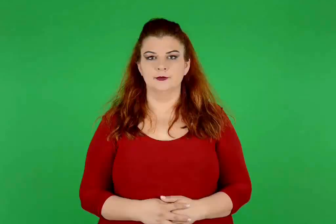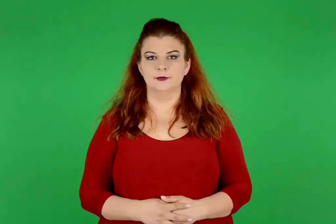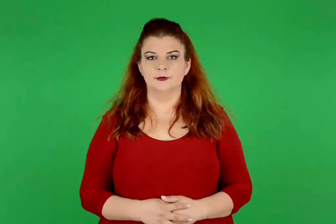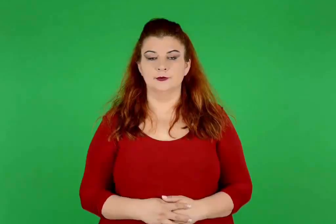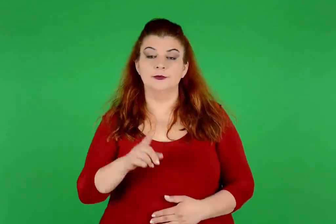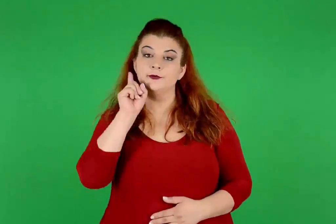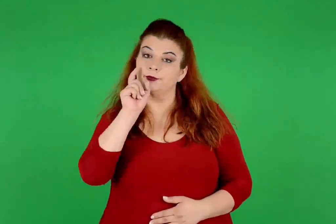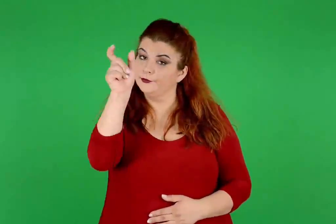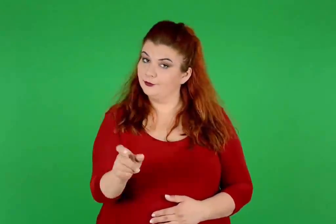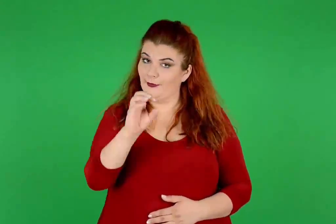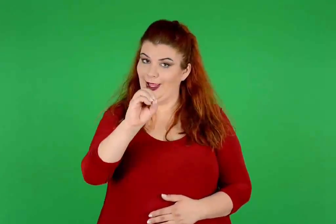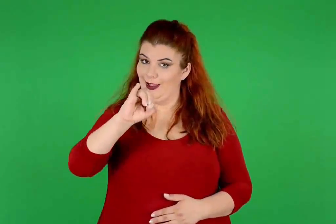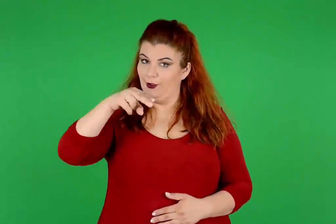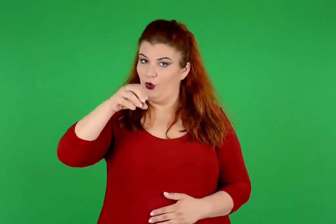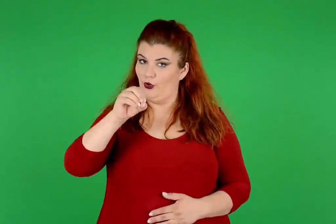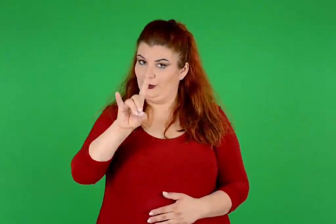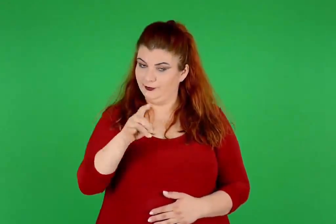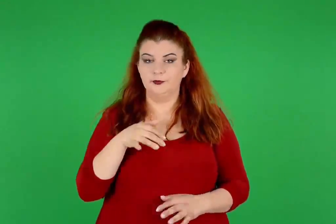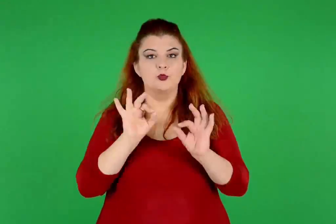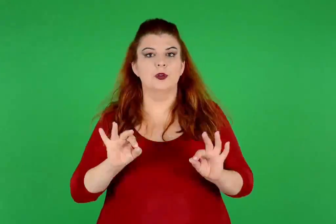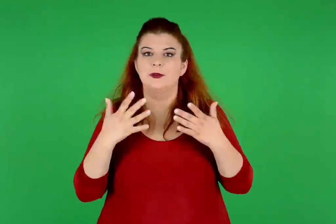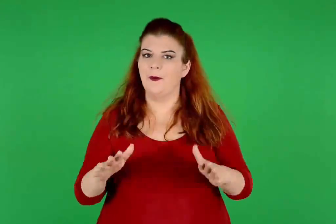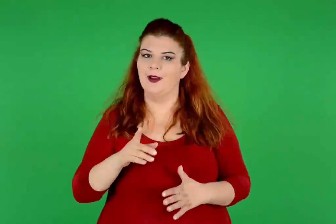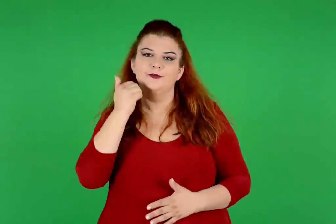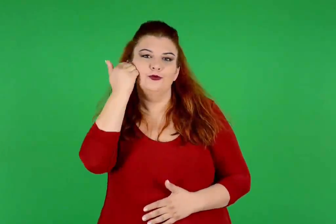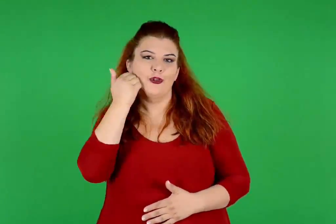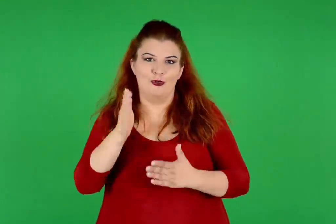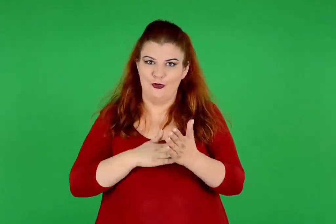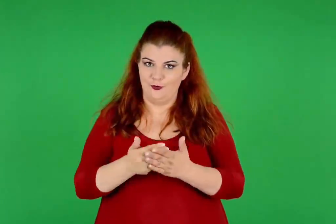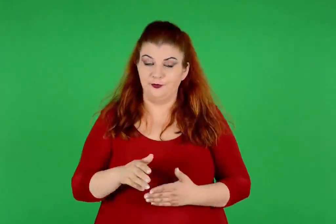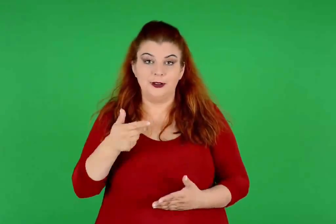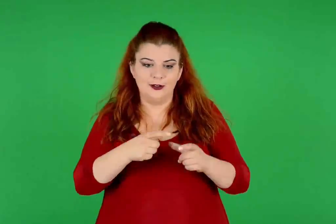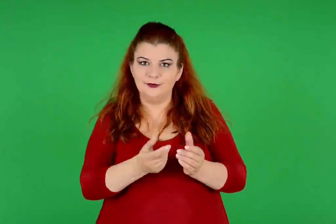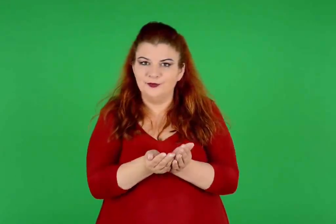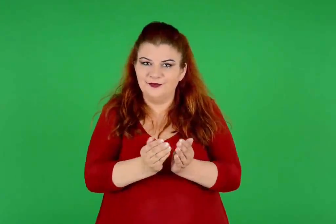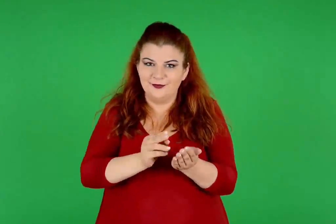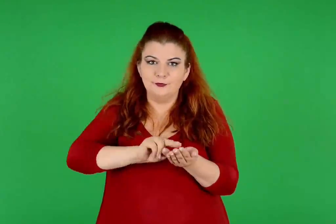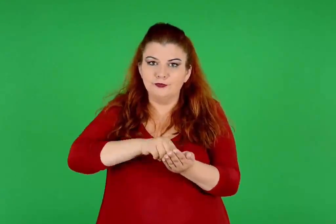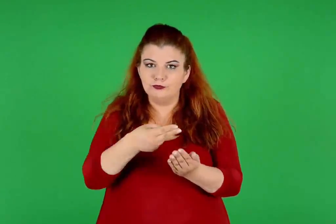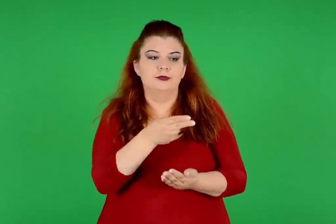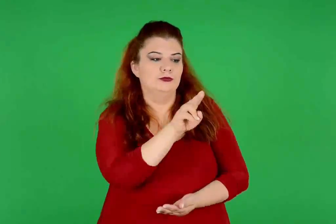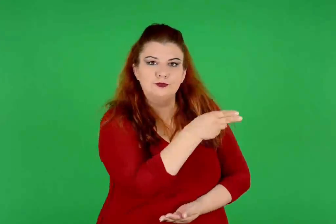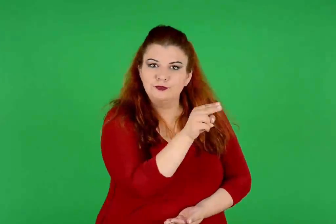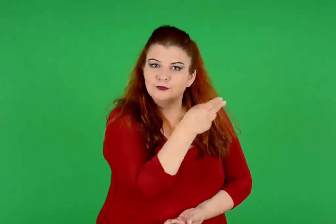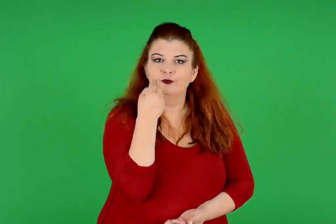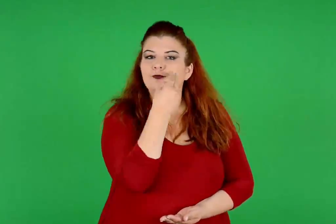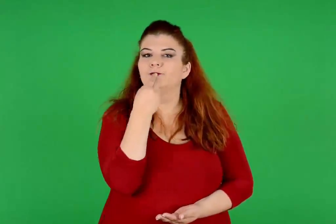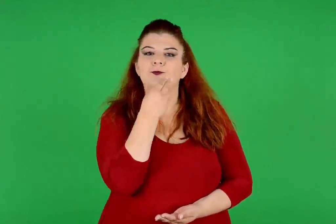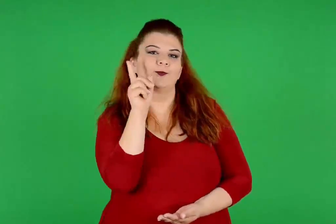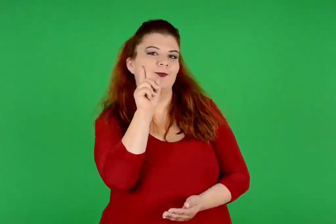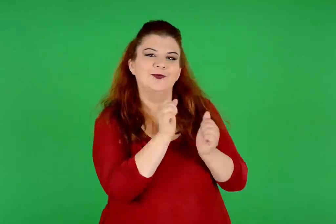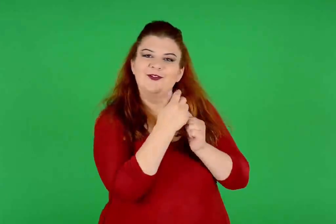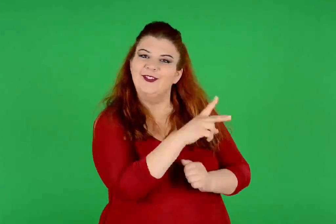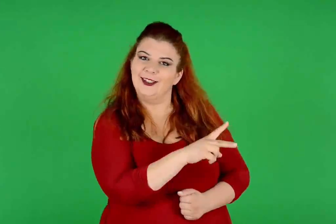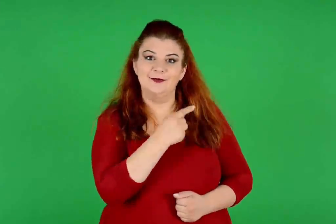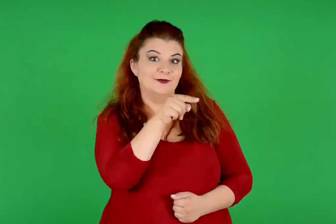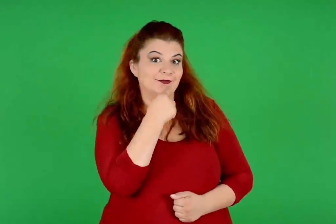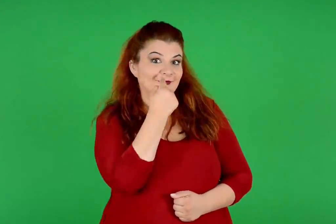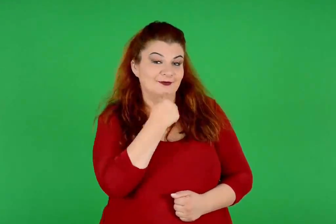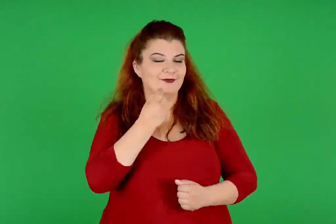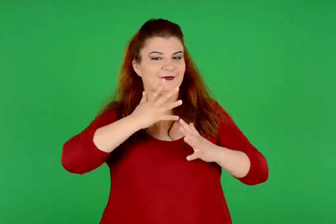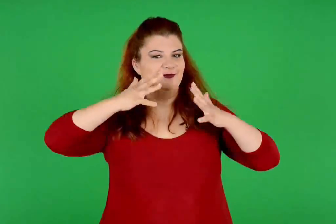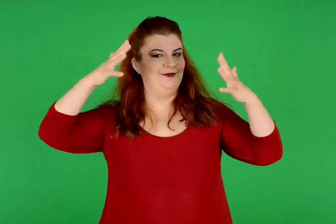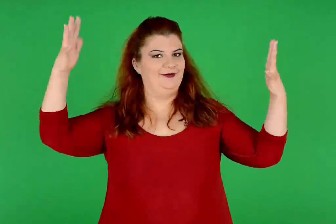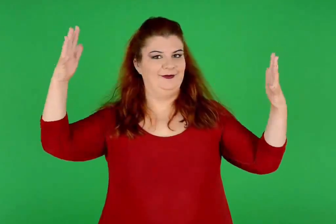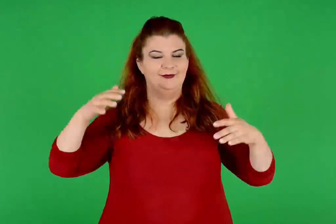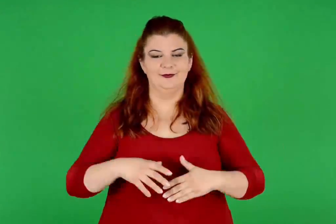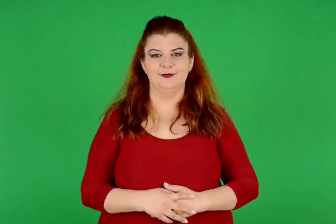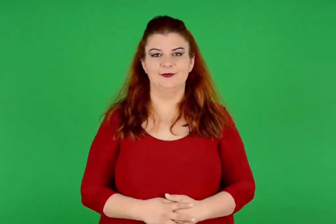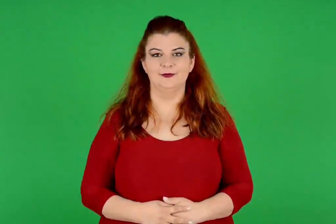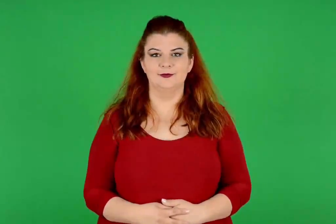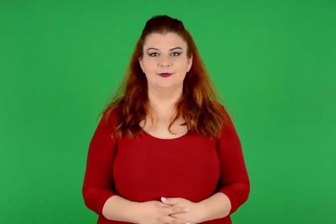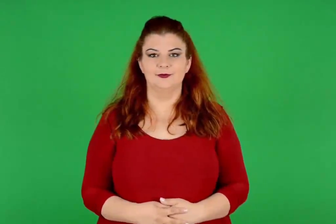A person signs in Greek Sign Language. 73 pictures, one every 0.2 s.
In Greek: η οινόη είχε τελειώσει την ετοιμασία του κόκκινου και βουτώντας το πινέλο της πέρασε τα χείλη της φίλης της με παχύ , γυαλιστερό στρώμα
